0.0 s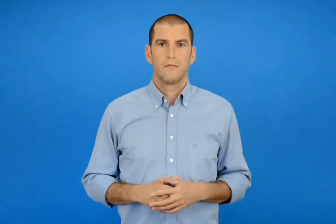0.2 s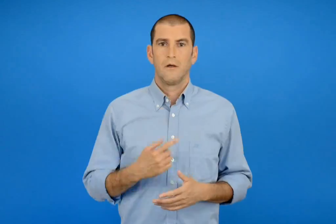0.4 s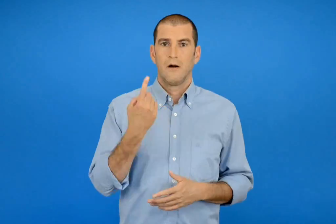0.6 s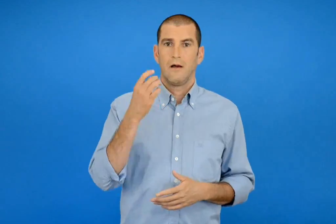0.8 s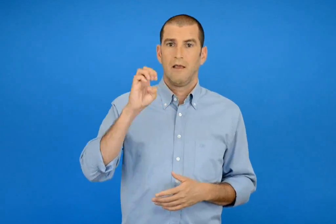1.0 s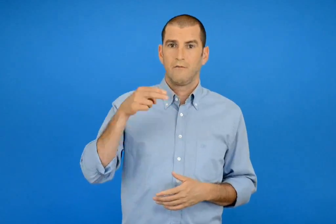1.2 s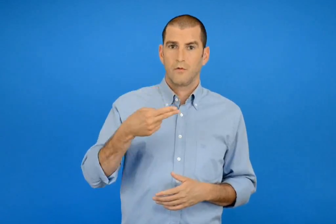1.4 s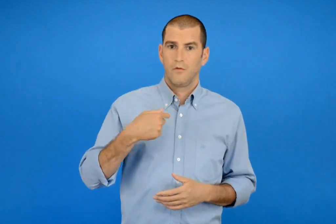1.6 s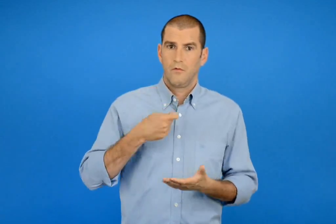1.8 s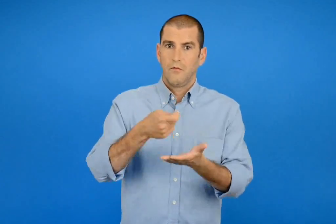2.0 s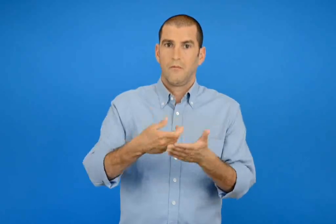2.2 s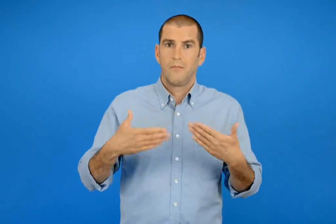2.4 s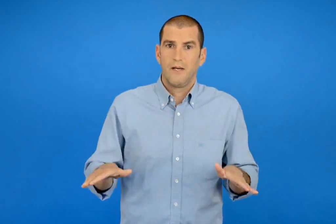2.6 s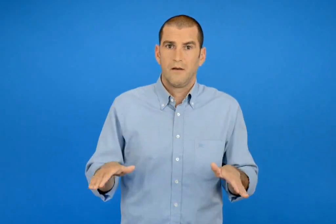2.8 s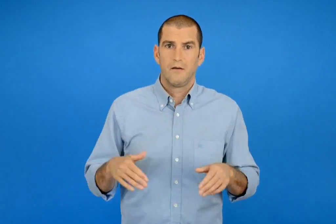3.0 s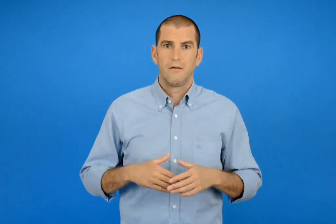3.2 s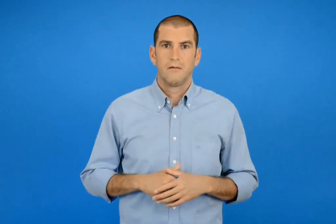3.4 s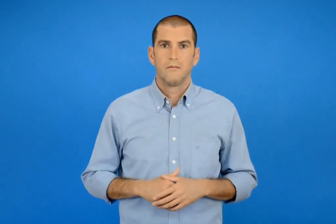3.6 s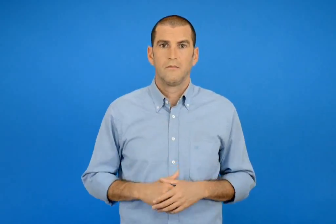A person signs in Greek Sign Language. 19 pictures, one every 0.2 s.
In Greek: έδωσα 1 €
